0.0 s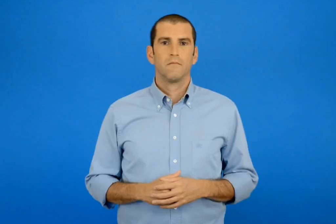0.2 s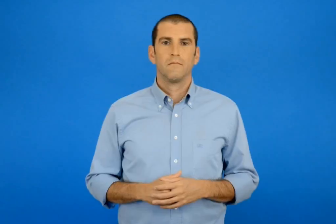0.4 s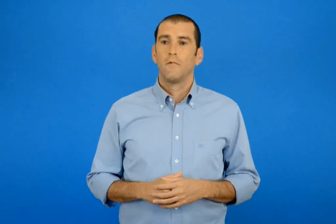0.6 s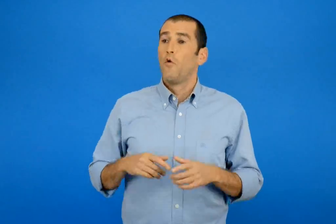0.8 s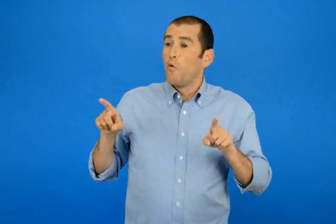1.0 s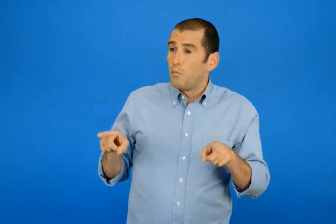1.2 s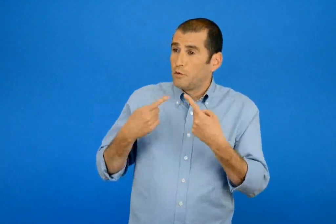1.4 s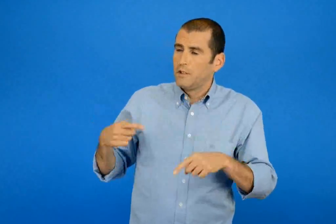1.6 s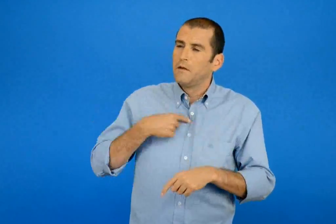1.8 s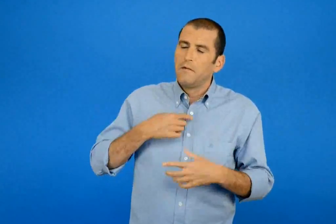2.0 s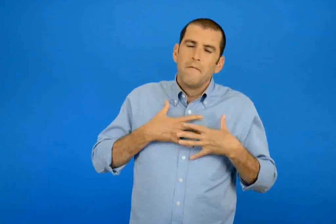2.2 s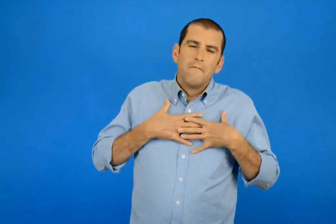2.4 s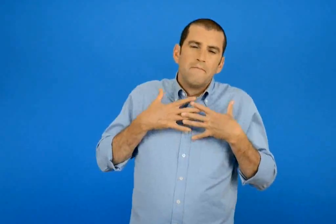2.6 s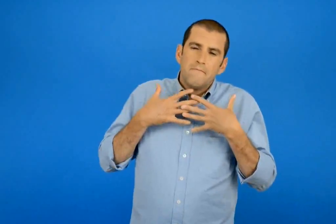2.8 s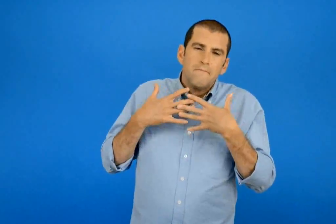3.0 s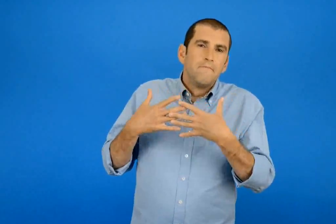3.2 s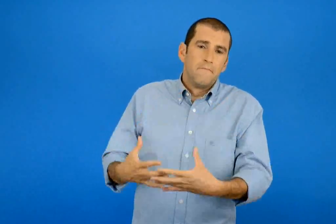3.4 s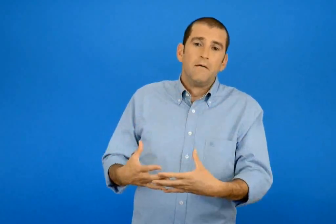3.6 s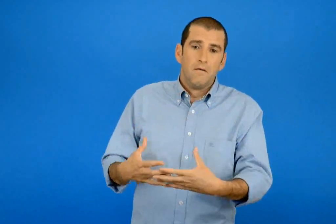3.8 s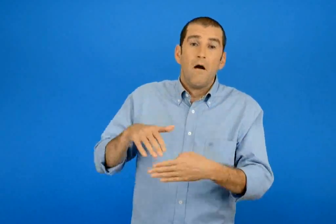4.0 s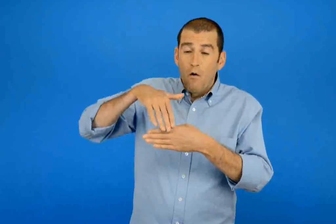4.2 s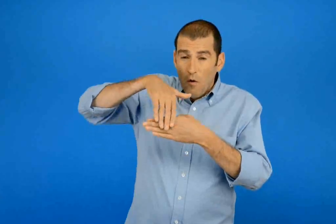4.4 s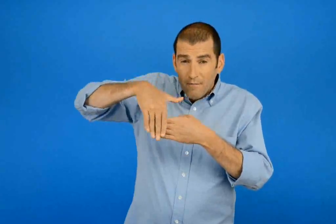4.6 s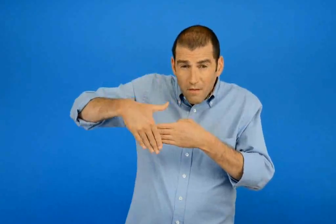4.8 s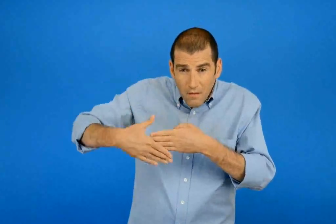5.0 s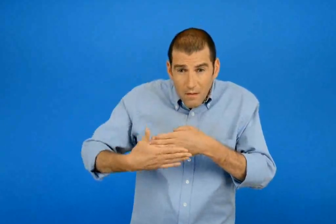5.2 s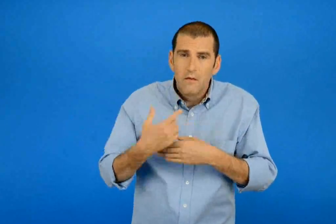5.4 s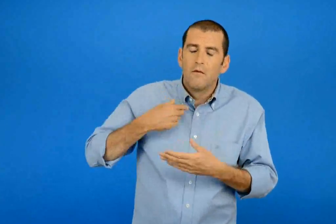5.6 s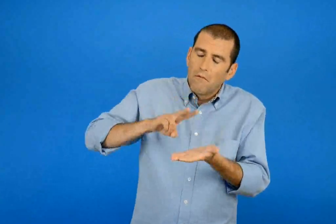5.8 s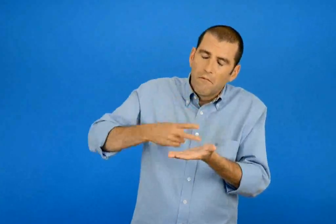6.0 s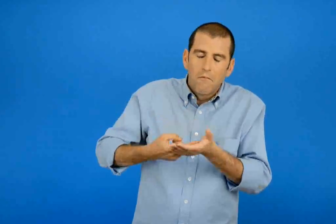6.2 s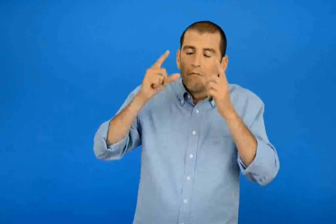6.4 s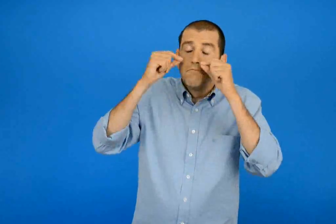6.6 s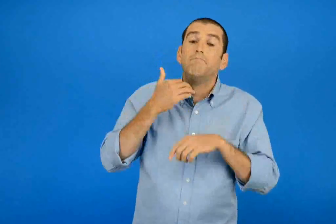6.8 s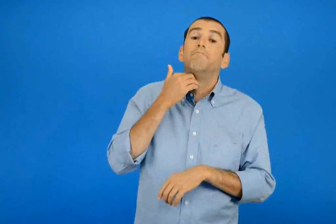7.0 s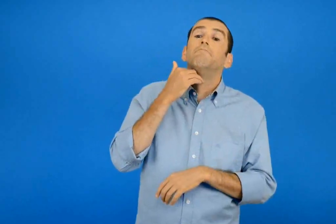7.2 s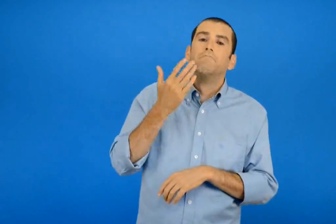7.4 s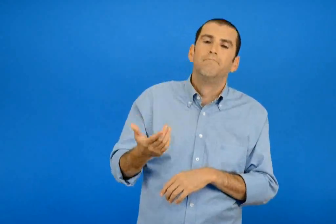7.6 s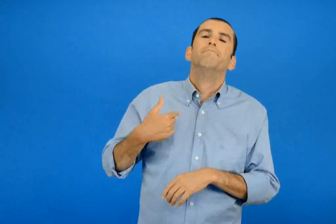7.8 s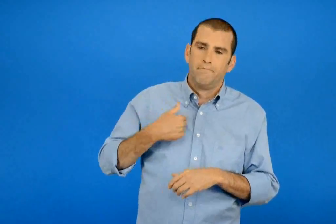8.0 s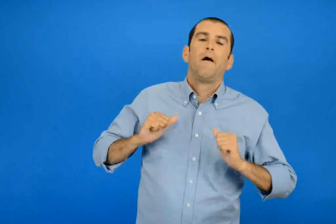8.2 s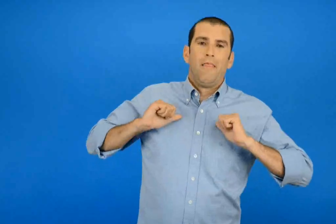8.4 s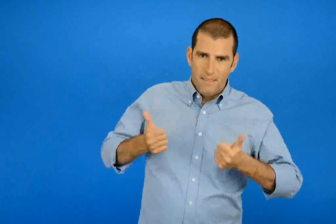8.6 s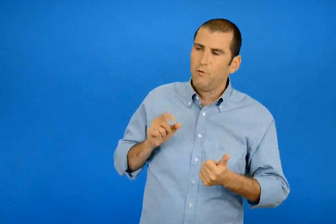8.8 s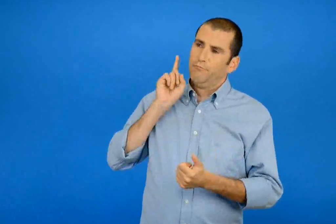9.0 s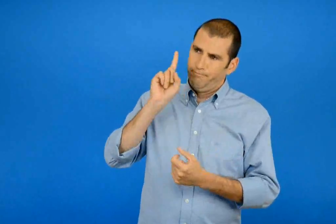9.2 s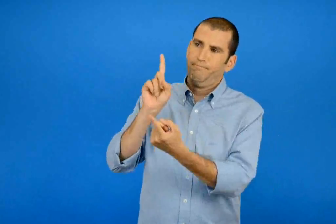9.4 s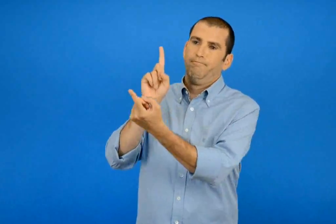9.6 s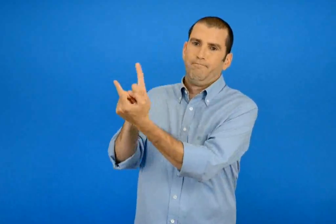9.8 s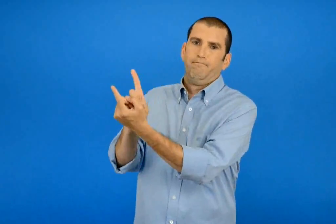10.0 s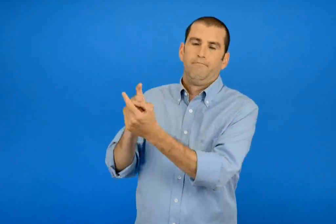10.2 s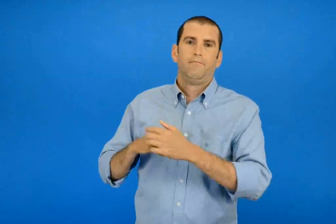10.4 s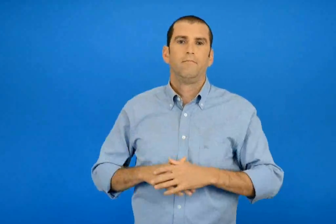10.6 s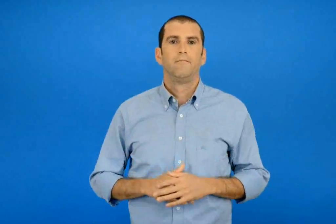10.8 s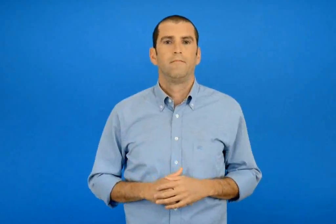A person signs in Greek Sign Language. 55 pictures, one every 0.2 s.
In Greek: η αγάπη μου για τη μουσική βρήκα το θάρρος και ήρθα σε σας γιατί όλη νύχτα δεν έκλεισα μάτι
